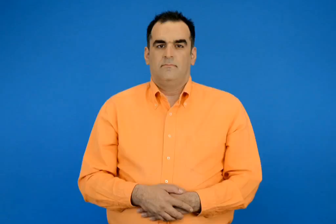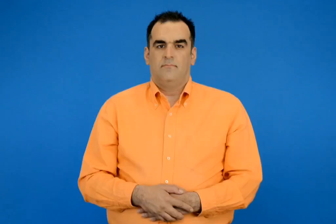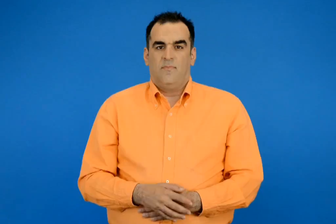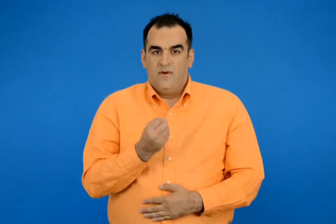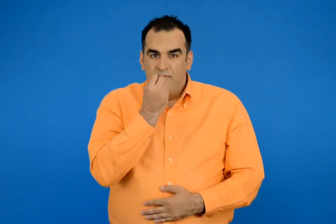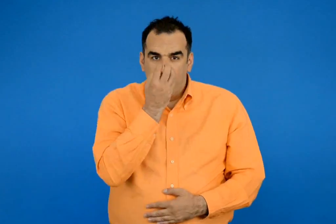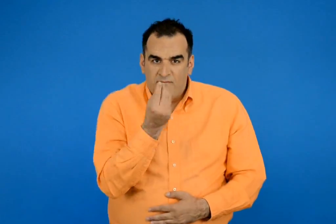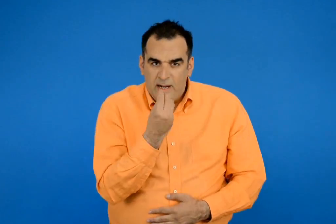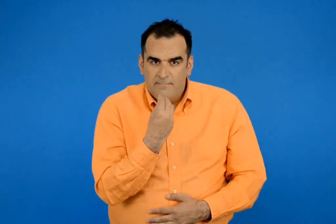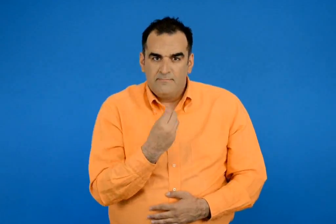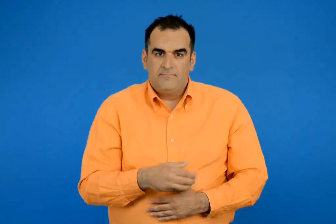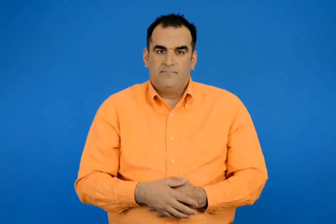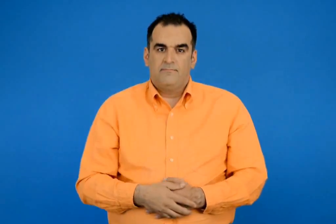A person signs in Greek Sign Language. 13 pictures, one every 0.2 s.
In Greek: φυτοφάγα
